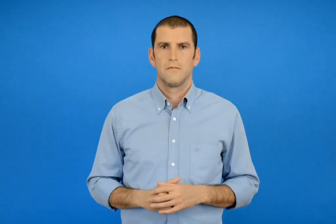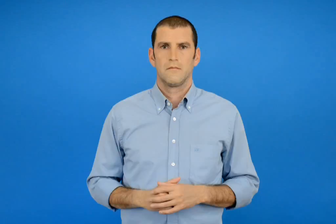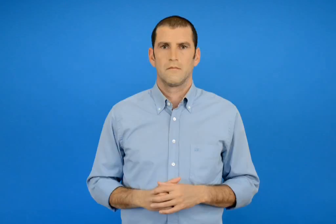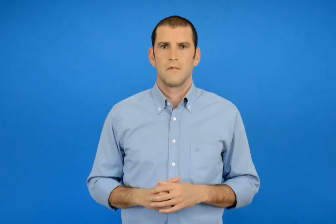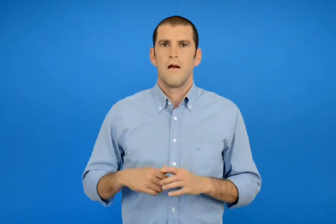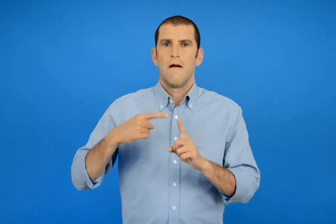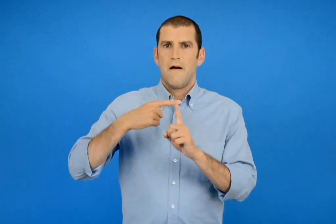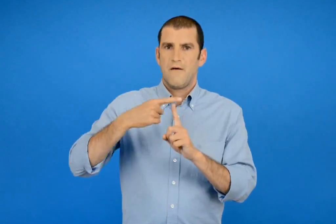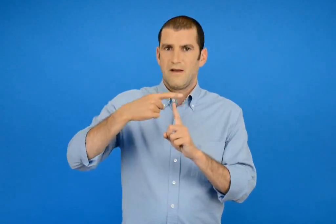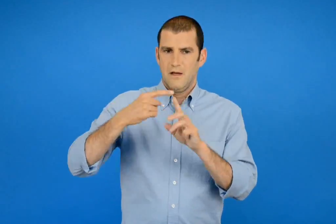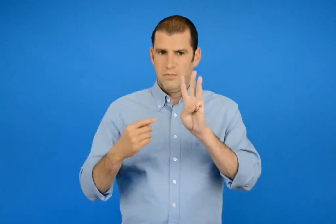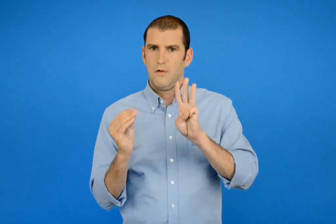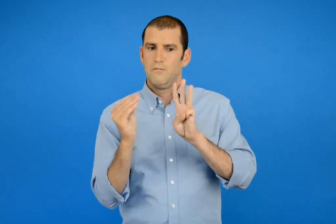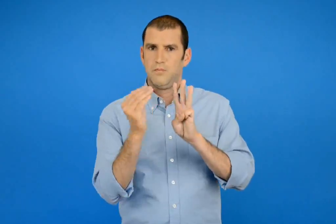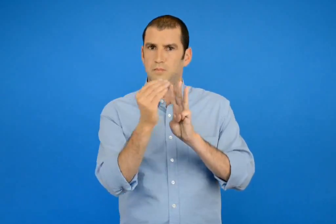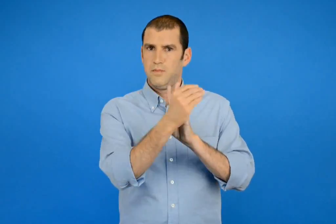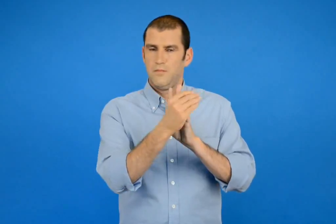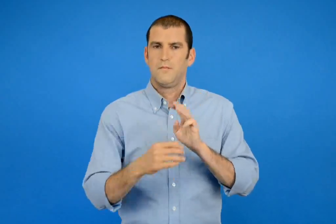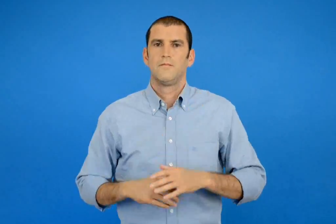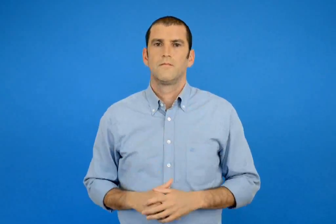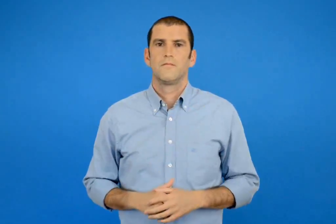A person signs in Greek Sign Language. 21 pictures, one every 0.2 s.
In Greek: δείχνω στον άβακα
